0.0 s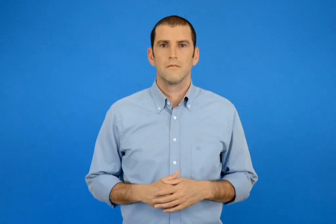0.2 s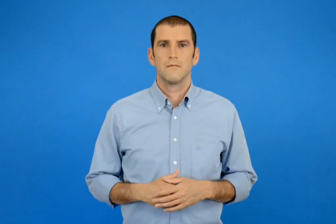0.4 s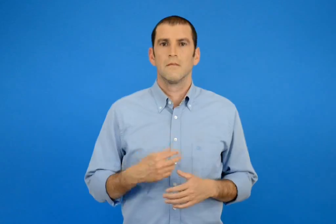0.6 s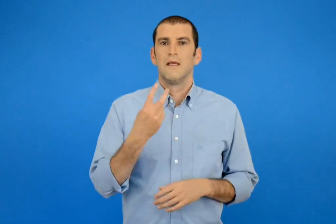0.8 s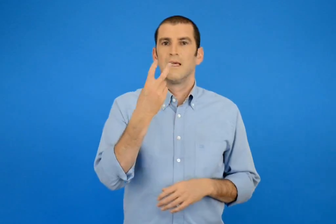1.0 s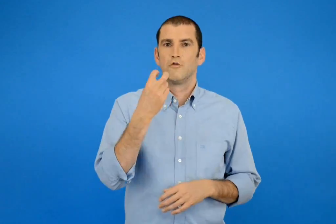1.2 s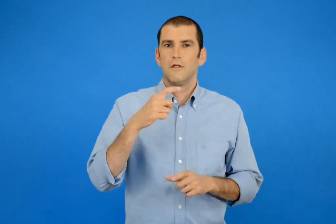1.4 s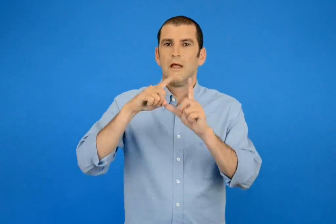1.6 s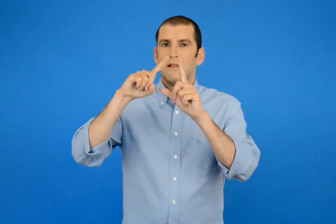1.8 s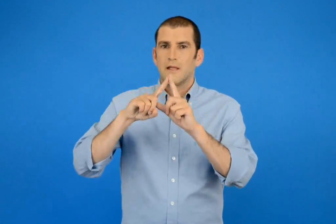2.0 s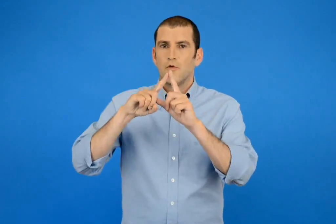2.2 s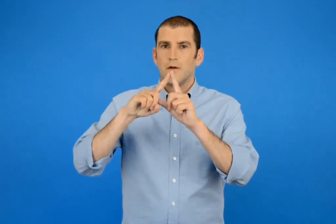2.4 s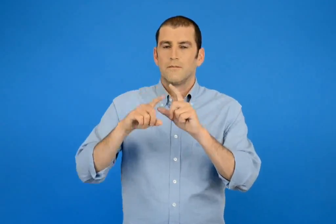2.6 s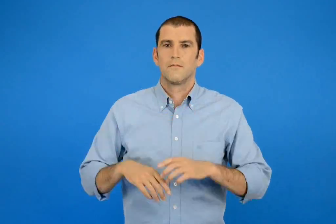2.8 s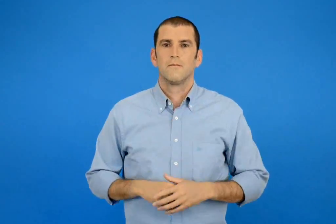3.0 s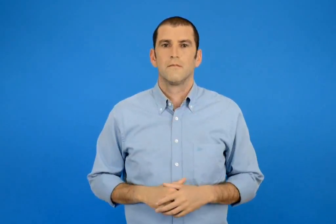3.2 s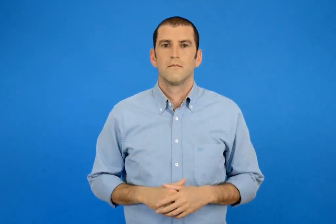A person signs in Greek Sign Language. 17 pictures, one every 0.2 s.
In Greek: 20 τρίγωνα
